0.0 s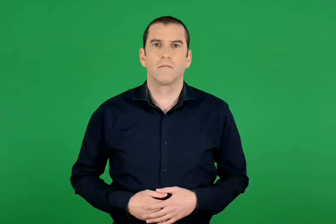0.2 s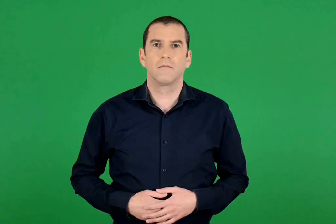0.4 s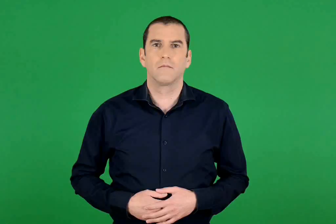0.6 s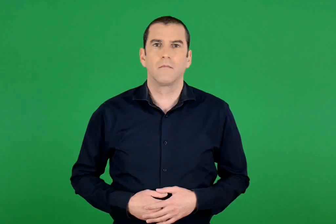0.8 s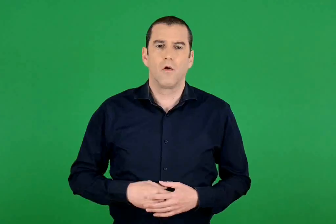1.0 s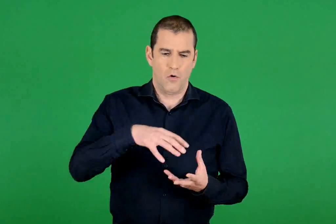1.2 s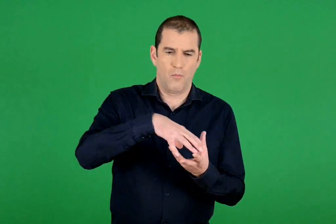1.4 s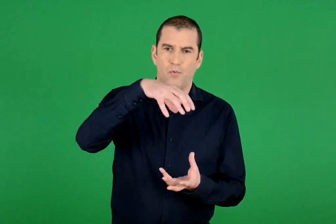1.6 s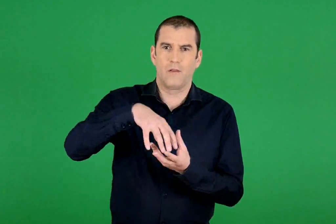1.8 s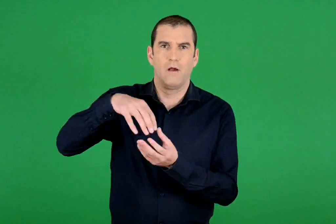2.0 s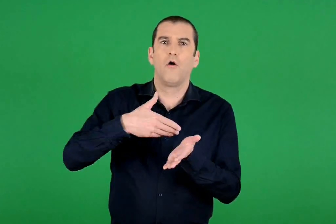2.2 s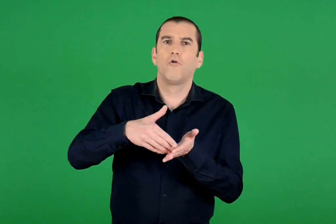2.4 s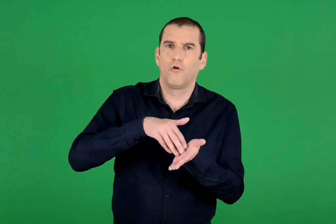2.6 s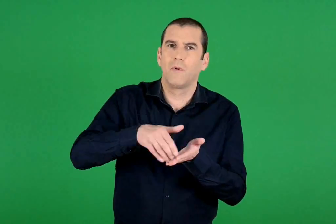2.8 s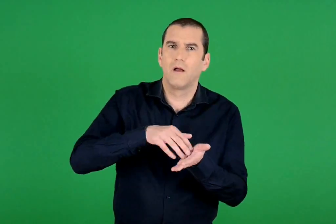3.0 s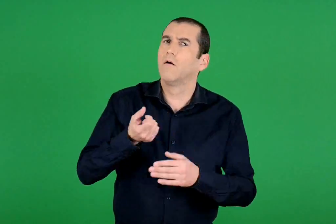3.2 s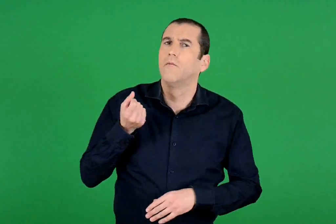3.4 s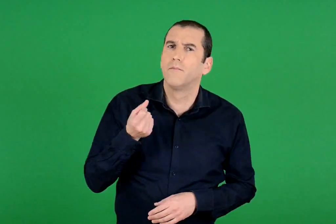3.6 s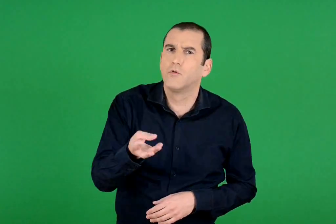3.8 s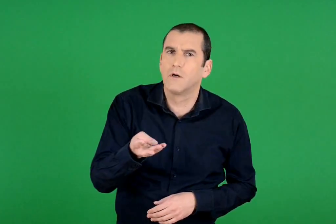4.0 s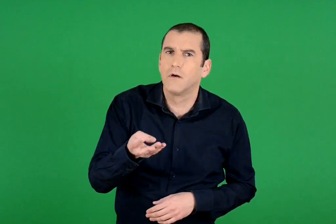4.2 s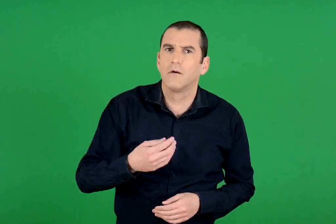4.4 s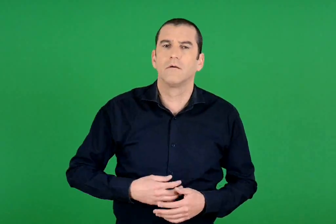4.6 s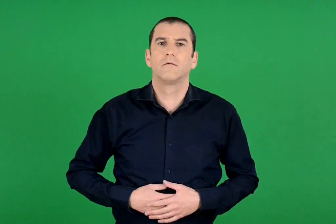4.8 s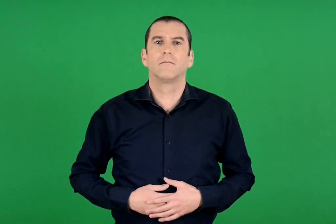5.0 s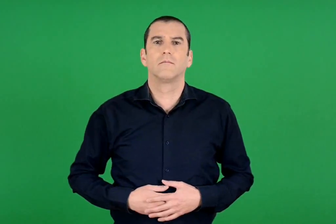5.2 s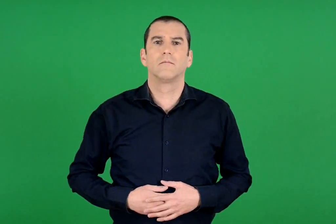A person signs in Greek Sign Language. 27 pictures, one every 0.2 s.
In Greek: πόσα μπουκάλια με χρώματα υπάρχουν ;
